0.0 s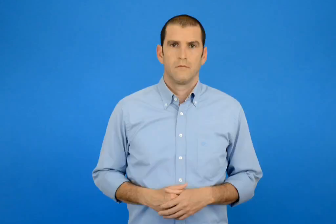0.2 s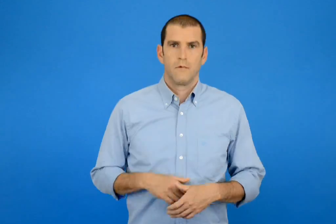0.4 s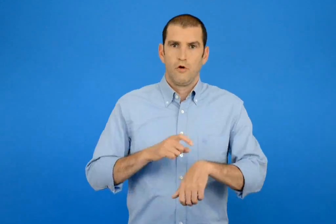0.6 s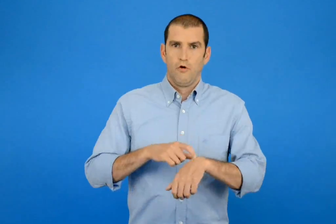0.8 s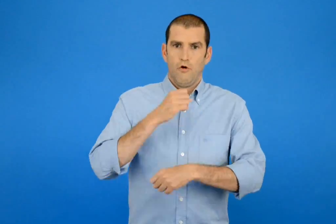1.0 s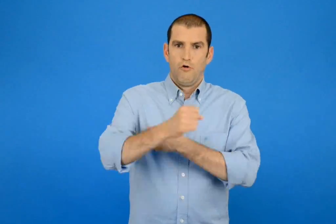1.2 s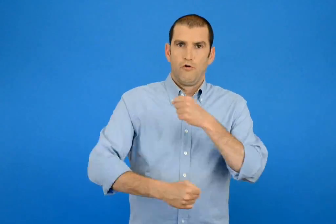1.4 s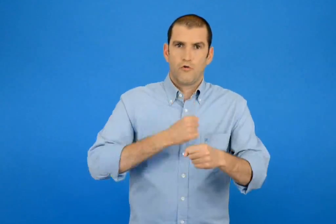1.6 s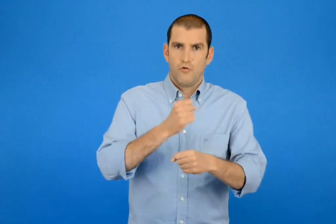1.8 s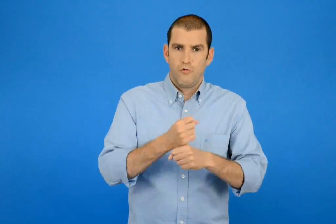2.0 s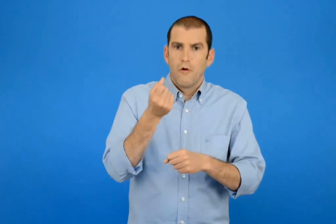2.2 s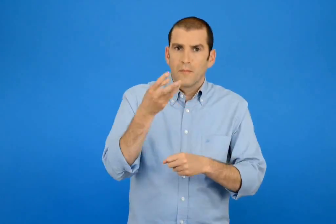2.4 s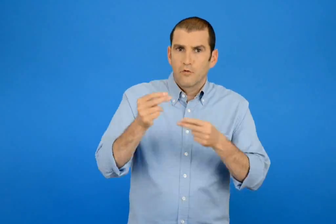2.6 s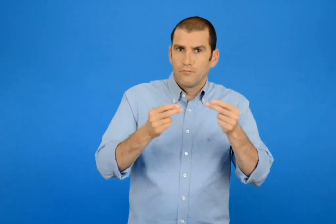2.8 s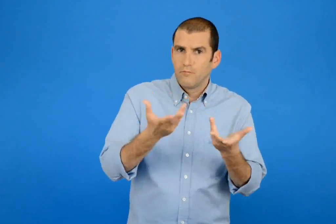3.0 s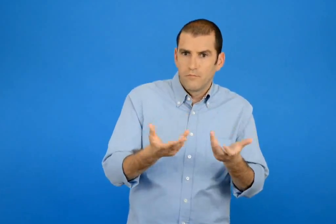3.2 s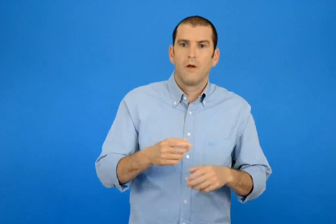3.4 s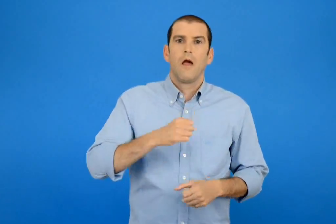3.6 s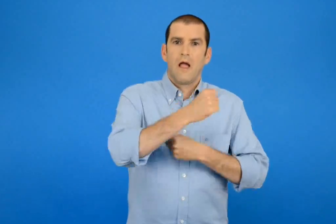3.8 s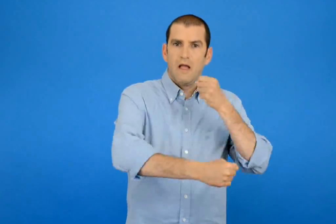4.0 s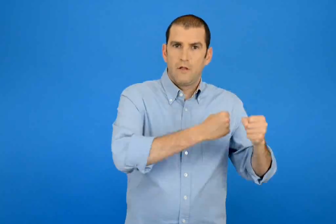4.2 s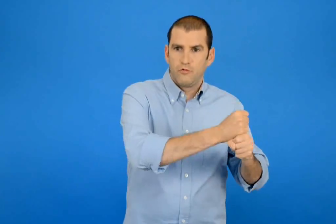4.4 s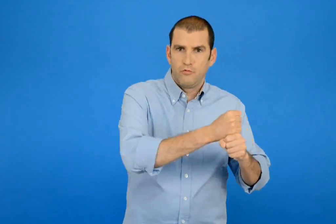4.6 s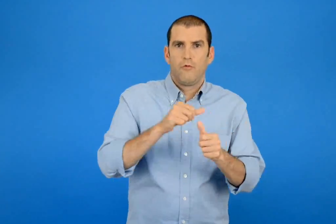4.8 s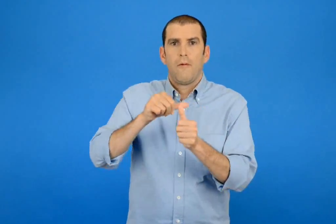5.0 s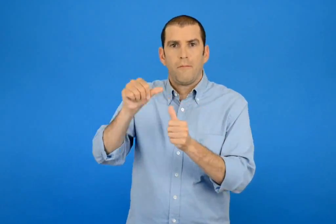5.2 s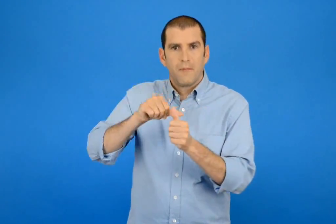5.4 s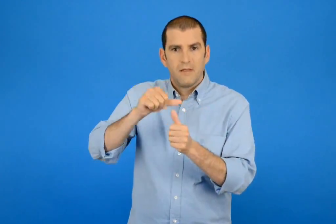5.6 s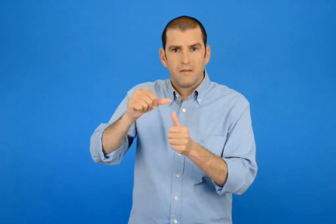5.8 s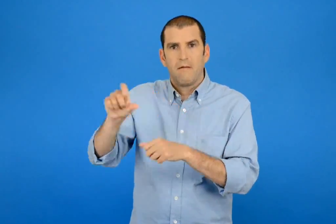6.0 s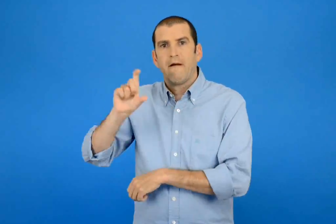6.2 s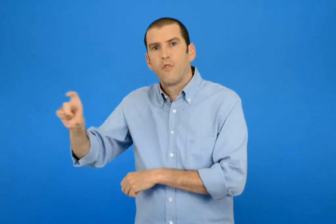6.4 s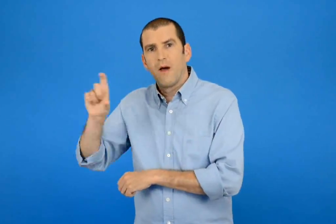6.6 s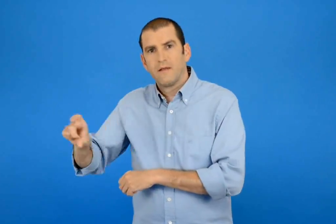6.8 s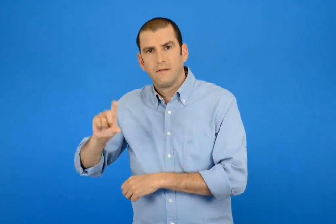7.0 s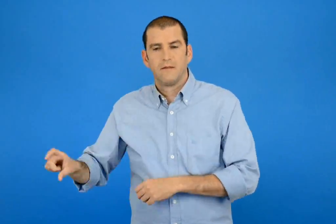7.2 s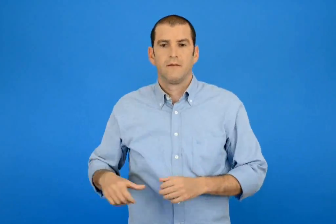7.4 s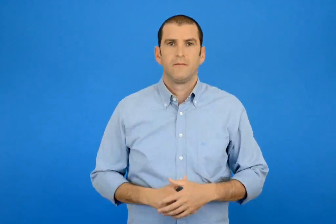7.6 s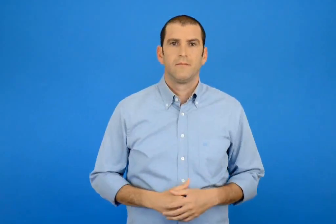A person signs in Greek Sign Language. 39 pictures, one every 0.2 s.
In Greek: μετρώ τον χρόνο με έτη μήνες βδομάδες
